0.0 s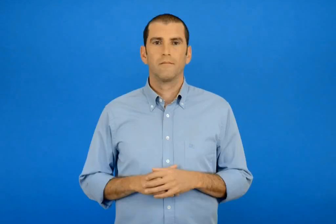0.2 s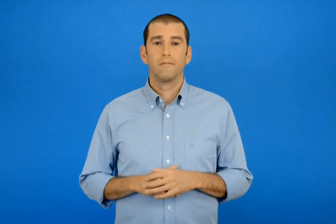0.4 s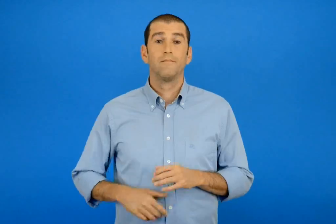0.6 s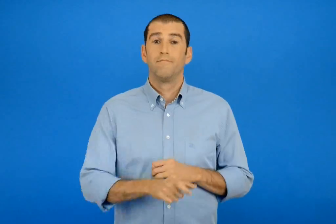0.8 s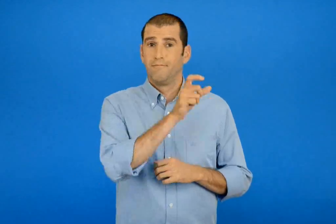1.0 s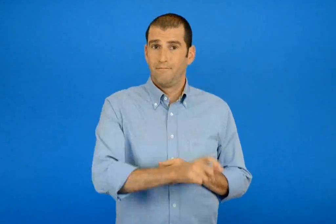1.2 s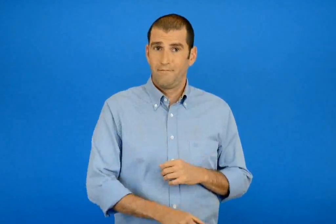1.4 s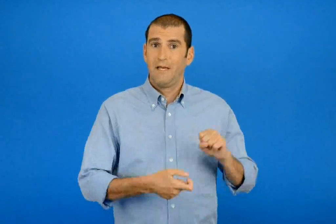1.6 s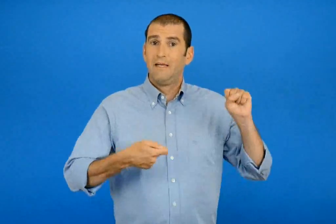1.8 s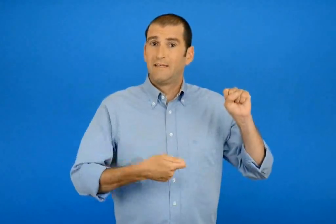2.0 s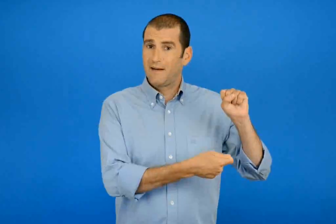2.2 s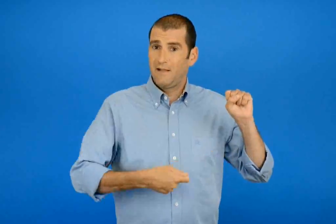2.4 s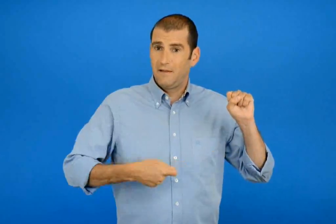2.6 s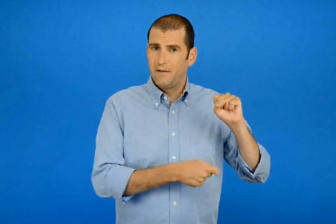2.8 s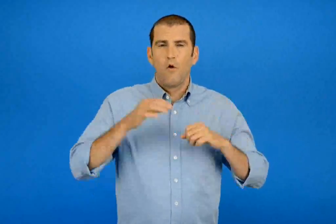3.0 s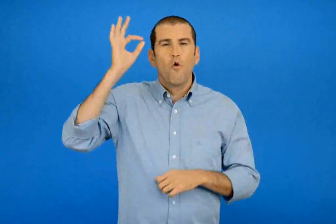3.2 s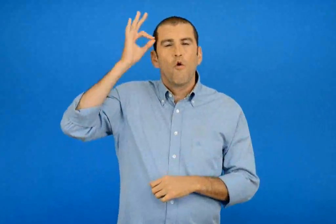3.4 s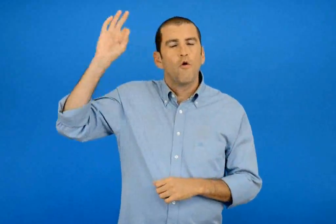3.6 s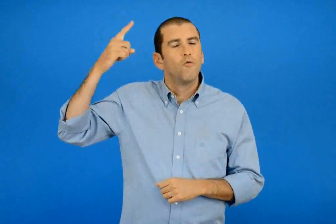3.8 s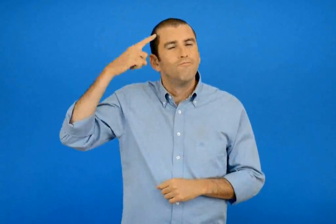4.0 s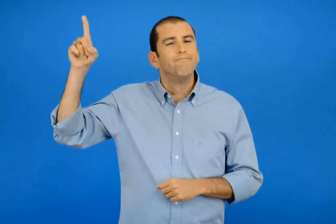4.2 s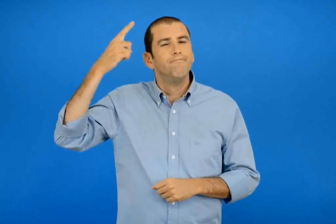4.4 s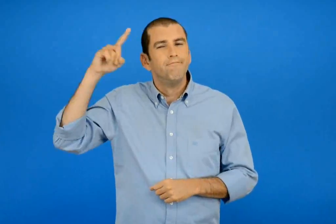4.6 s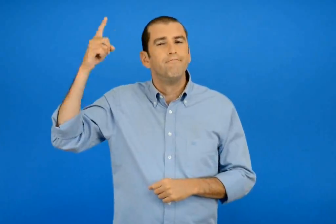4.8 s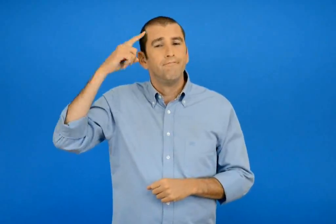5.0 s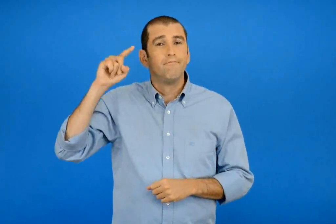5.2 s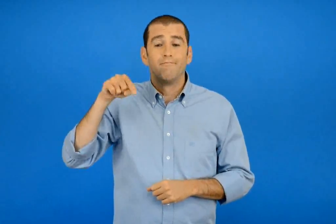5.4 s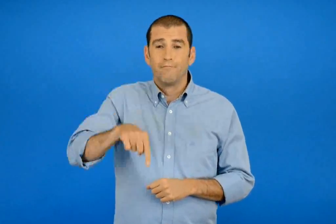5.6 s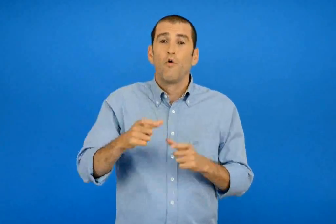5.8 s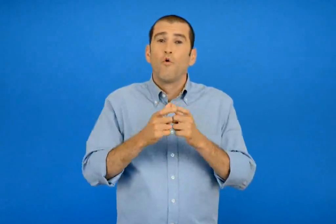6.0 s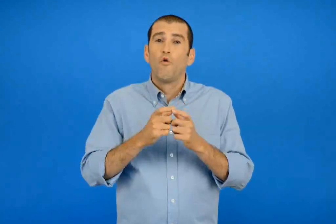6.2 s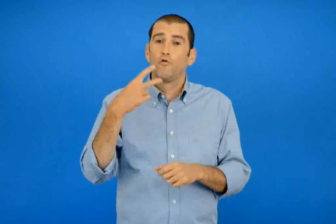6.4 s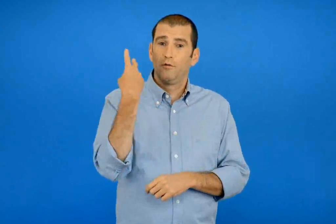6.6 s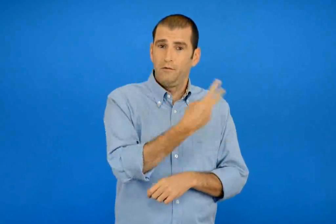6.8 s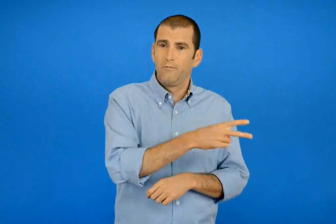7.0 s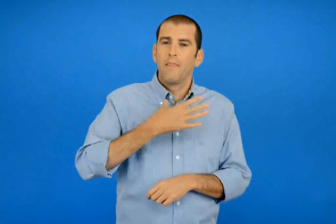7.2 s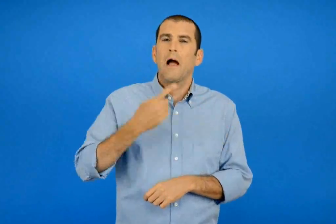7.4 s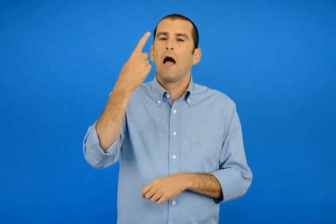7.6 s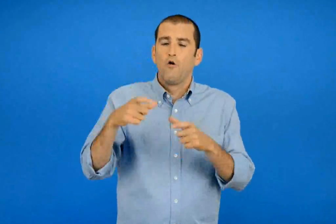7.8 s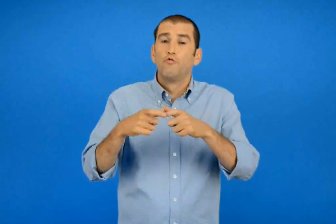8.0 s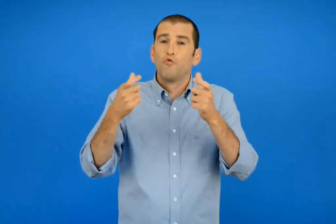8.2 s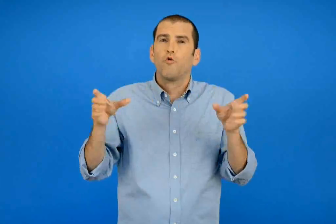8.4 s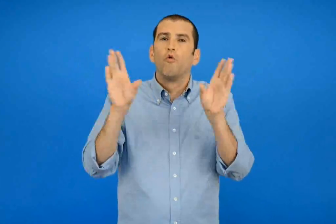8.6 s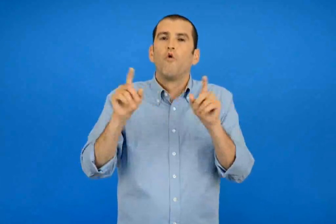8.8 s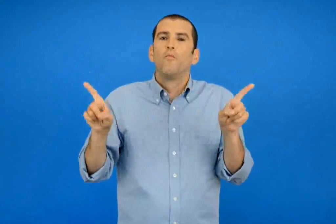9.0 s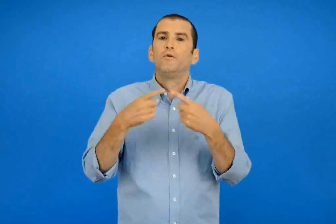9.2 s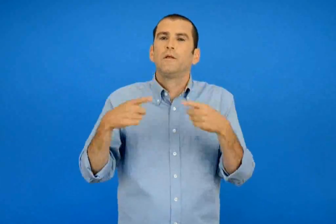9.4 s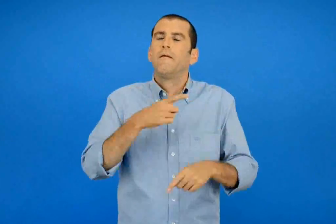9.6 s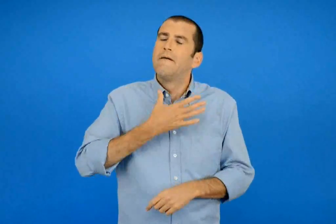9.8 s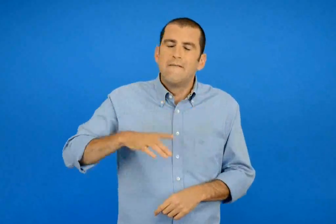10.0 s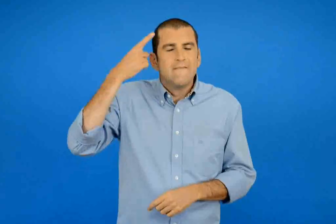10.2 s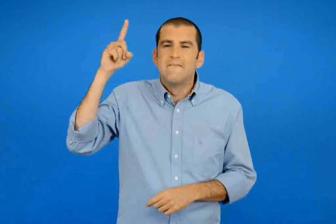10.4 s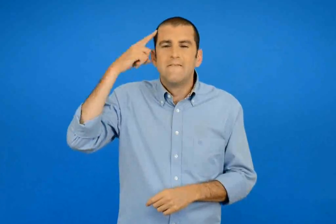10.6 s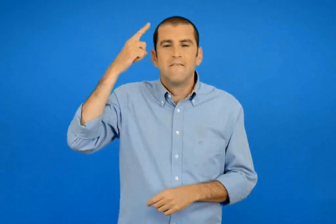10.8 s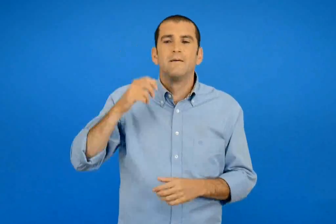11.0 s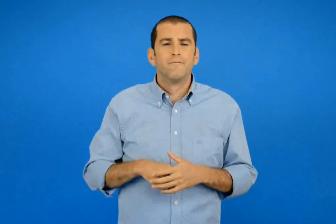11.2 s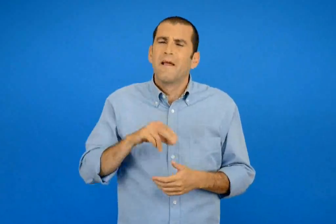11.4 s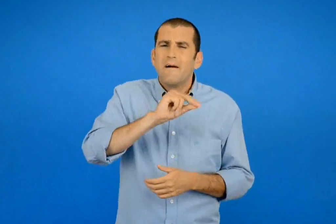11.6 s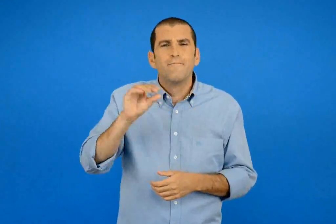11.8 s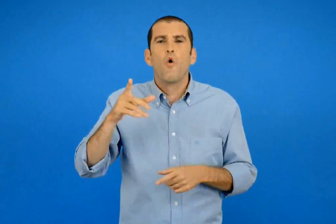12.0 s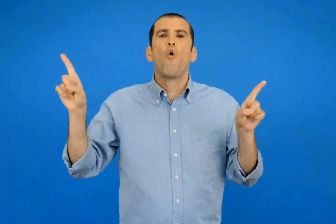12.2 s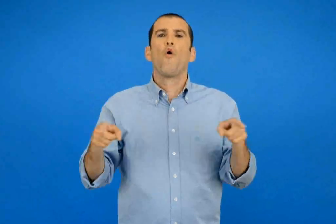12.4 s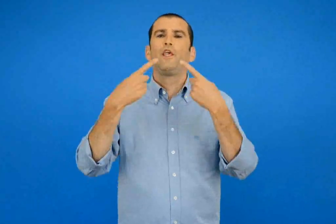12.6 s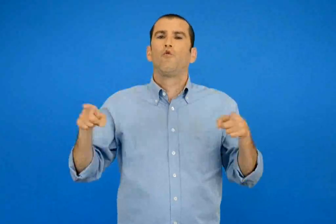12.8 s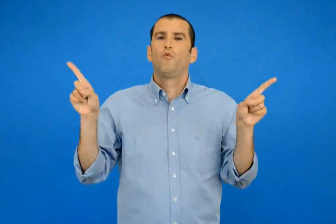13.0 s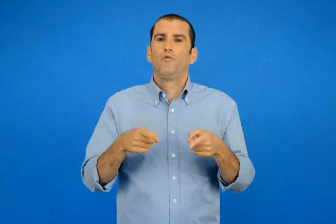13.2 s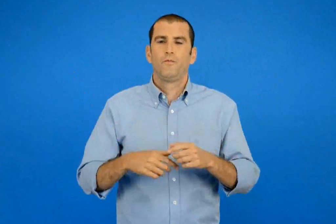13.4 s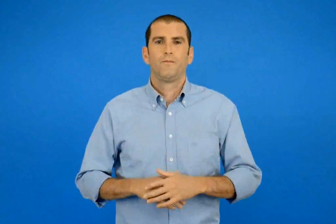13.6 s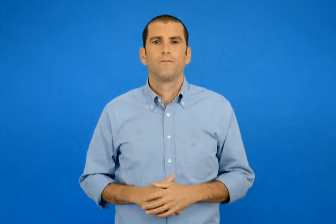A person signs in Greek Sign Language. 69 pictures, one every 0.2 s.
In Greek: η σερενάτα έχει ένα κρυφό όνειρο πως θα ήθελε να γινει ένα μουσικό σχολείο και στο δικό της χωριό να κάτι σαν ωδείο
